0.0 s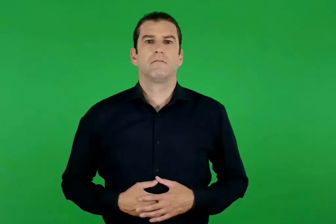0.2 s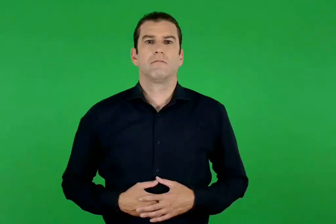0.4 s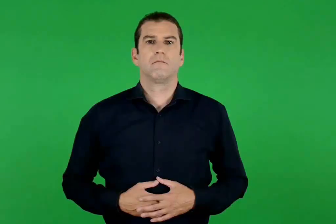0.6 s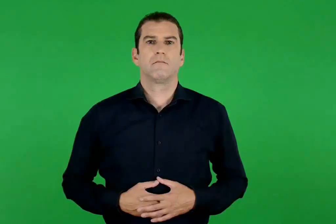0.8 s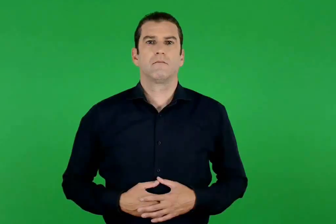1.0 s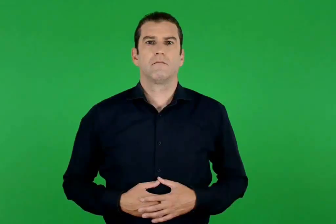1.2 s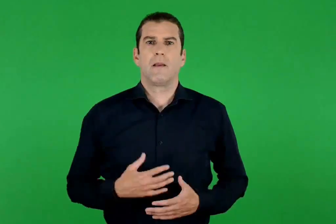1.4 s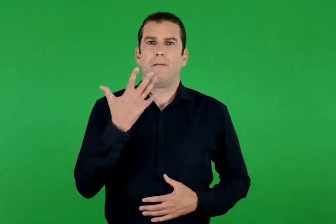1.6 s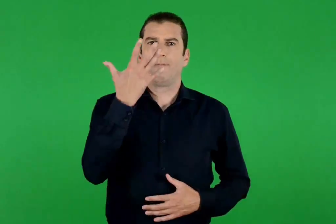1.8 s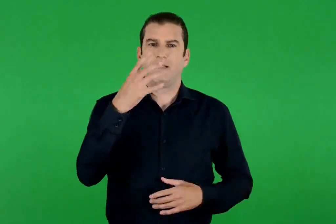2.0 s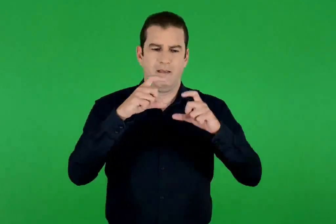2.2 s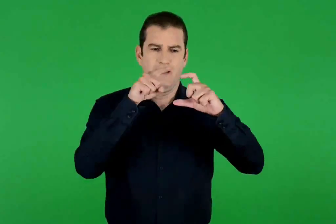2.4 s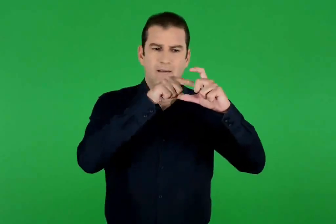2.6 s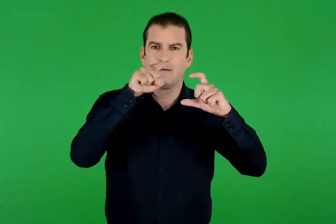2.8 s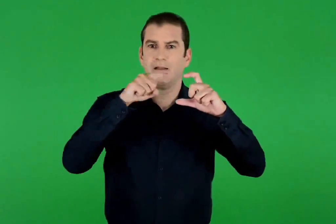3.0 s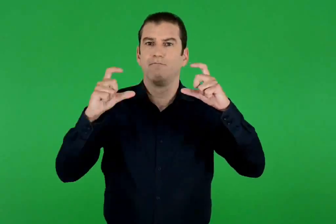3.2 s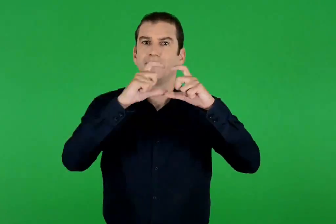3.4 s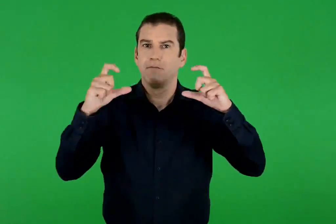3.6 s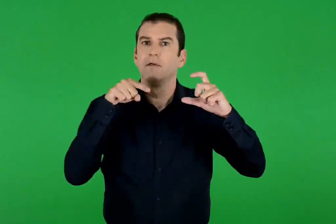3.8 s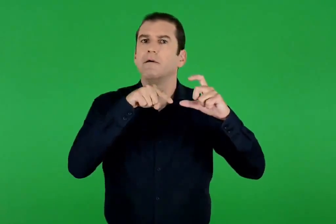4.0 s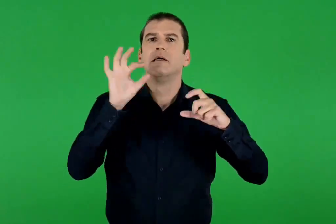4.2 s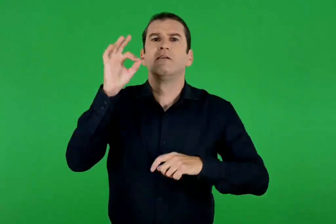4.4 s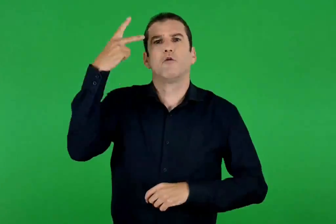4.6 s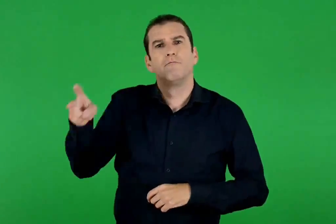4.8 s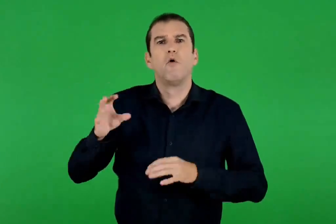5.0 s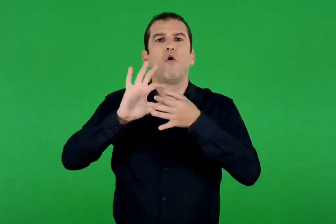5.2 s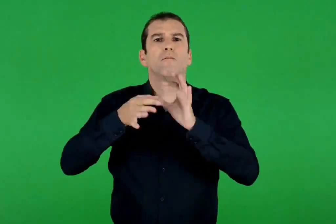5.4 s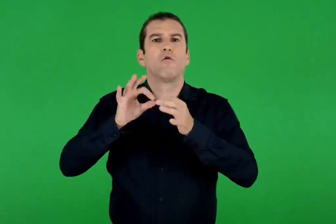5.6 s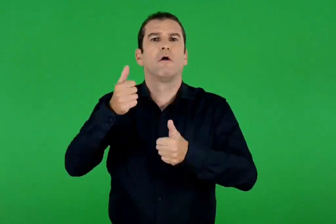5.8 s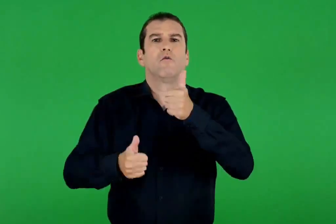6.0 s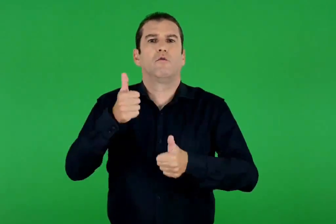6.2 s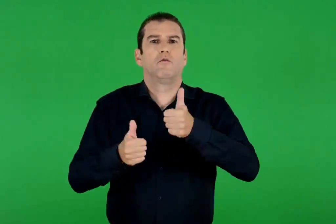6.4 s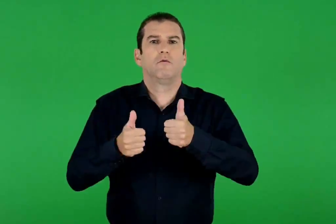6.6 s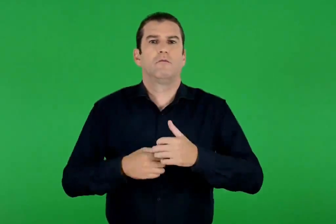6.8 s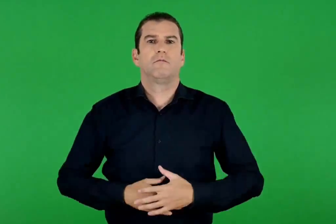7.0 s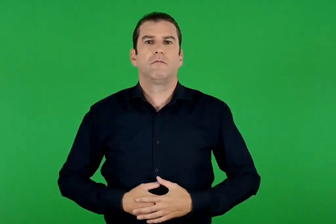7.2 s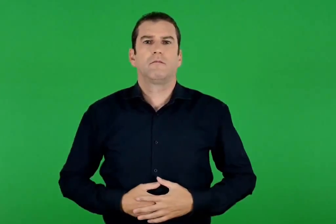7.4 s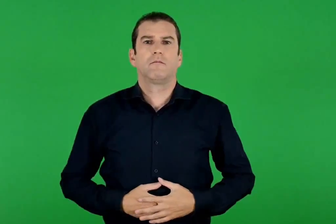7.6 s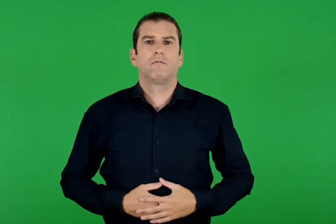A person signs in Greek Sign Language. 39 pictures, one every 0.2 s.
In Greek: οι πέντε κύκλοι είναι το σύμβολο των ολυμπιακών αγώνων
